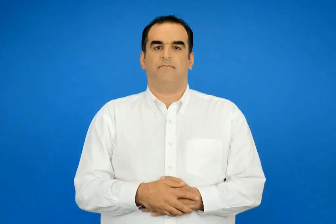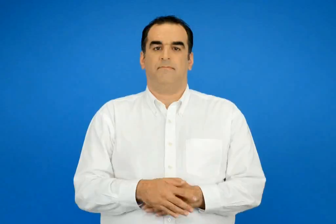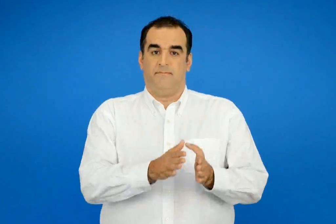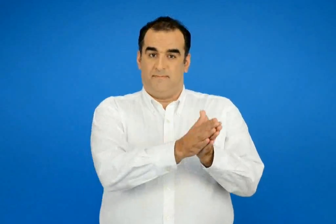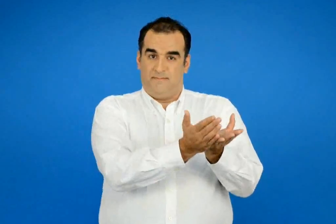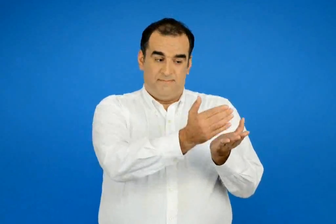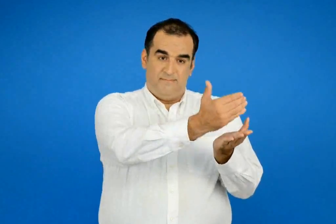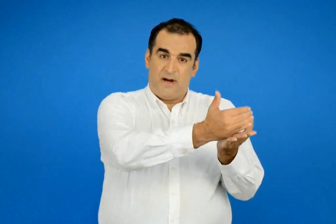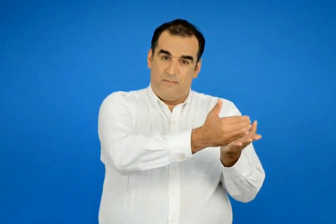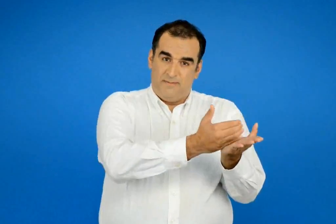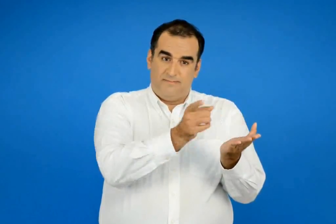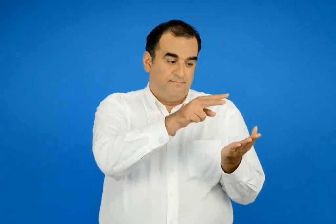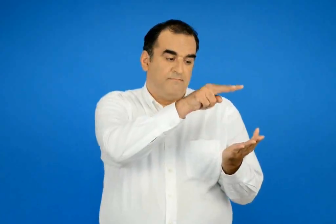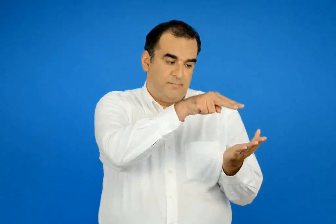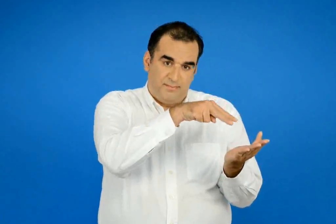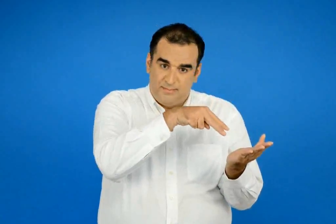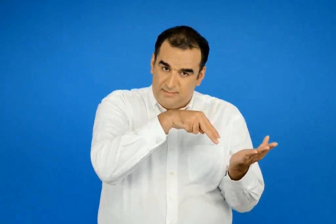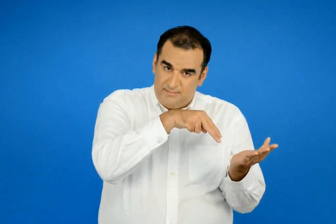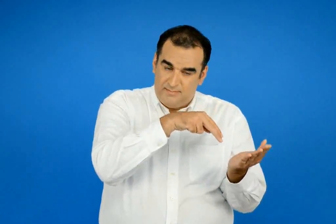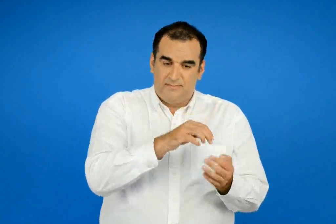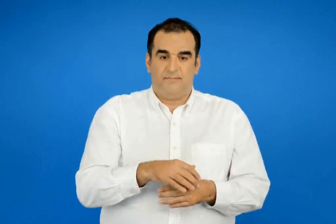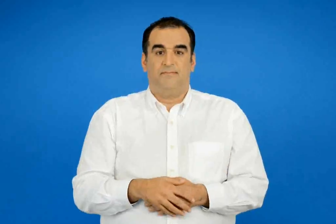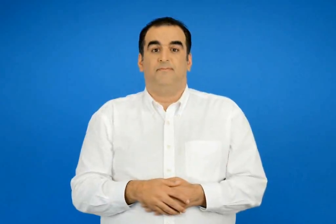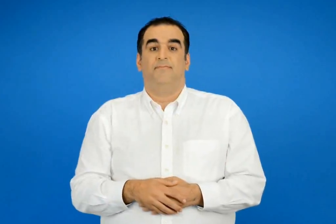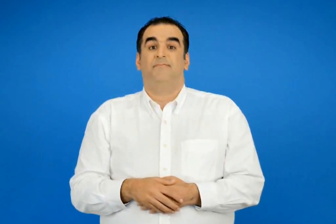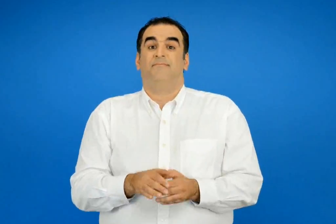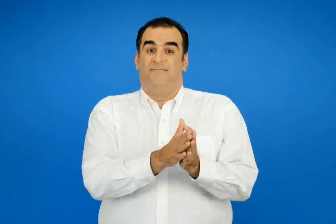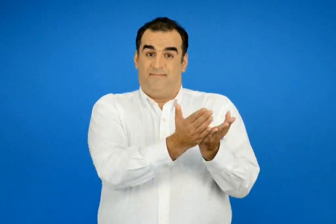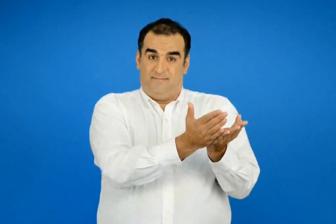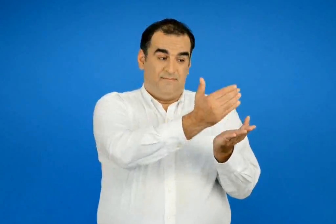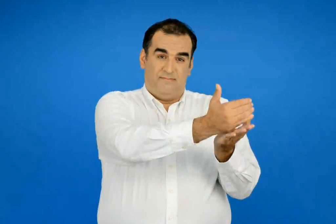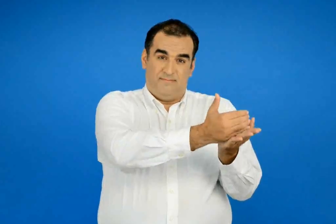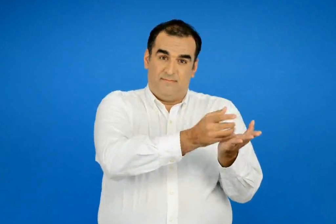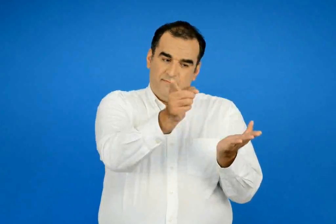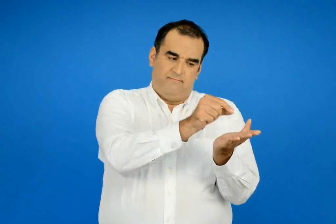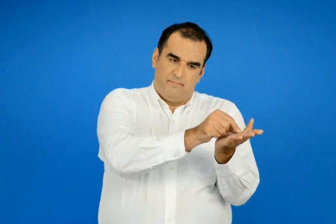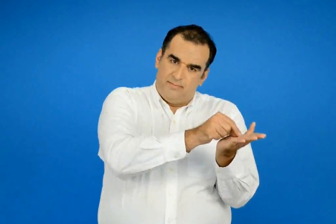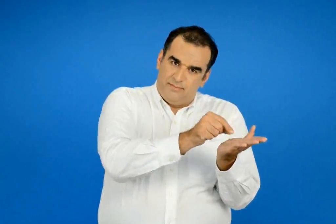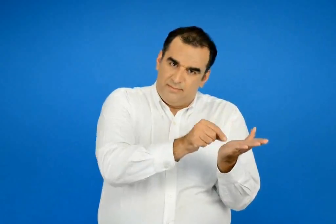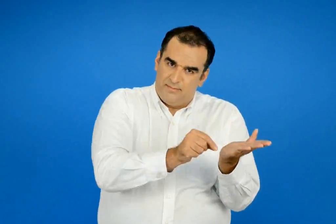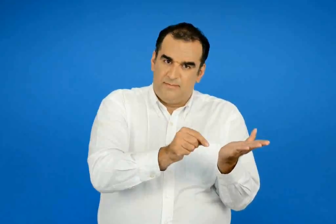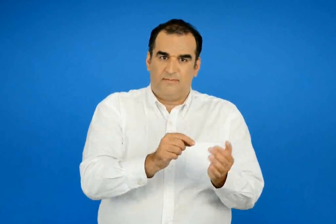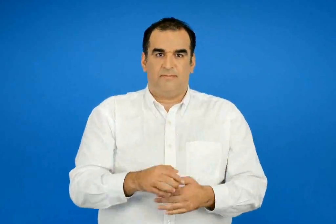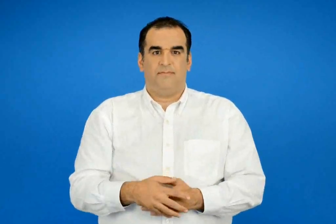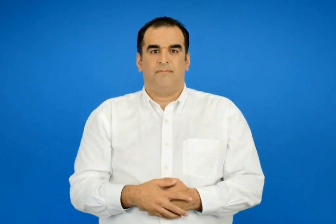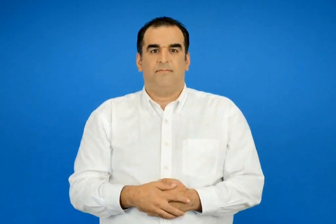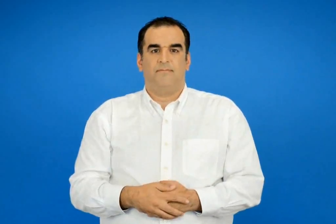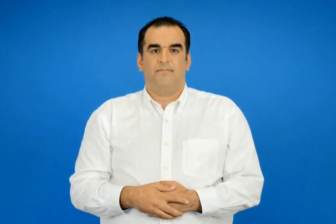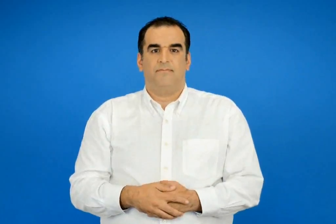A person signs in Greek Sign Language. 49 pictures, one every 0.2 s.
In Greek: να διαβάζεις πίνακες περιεχομένων να φτιάχνεις πίνακες περιεχομένων
